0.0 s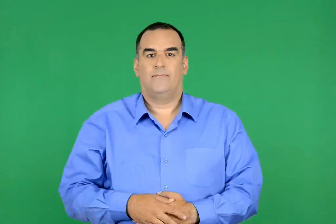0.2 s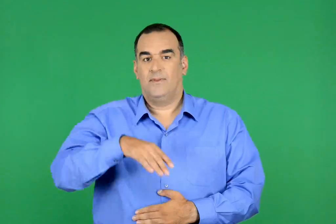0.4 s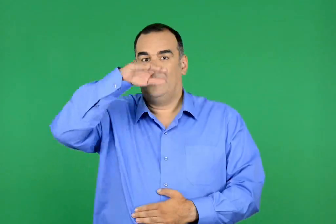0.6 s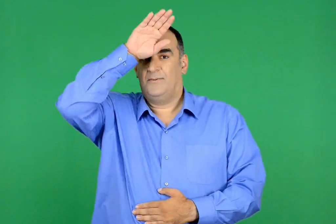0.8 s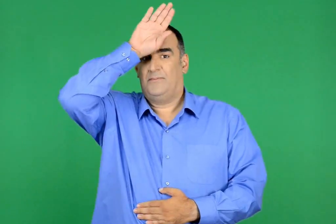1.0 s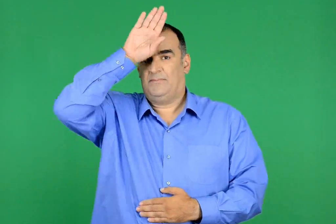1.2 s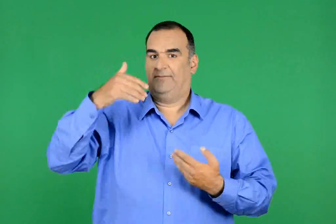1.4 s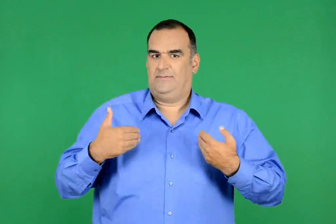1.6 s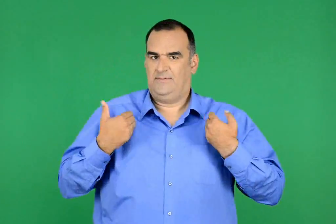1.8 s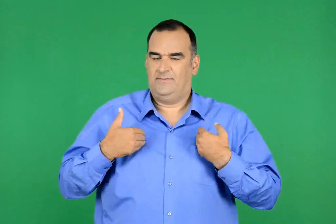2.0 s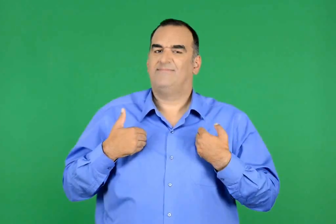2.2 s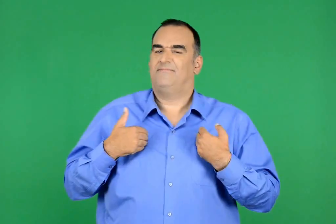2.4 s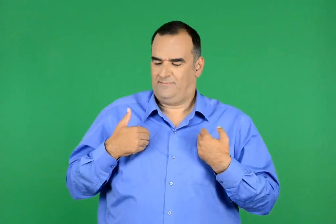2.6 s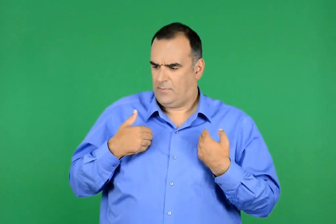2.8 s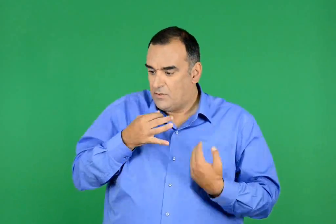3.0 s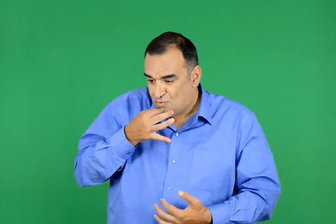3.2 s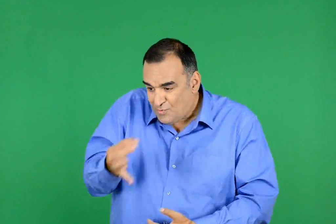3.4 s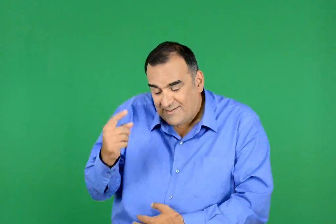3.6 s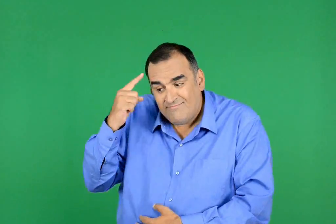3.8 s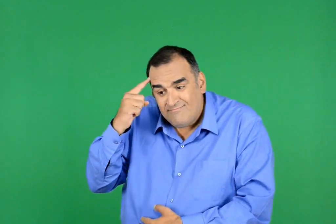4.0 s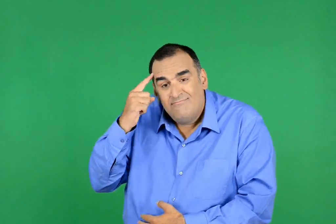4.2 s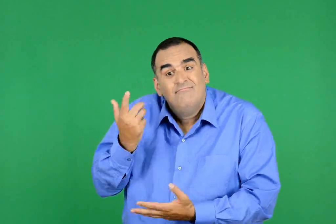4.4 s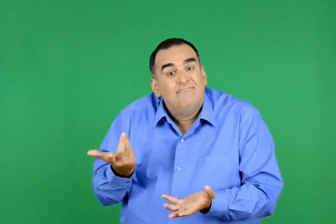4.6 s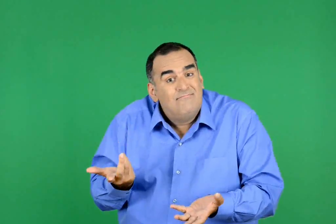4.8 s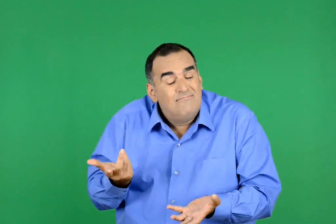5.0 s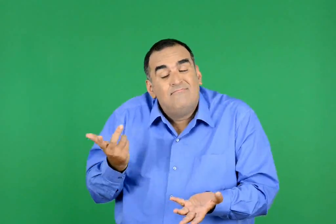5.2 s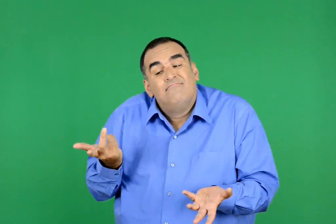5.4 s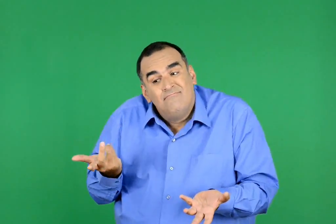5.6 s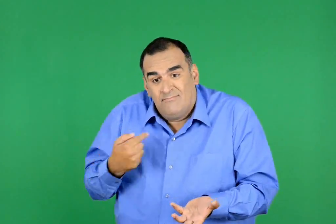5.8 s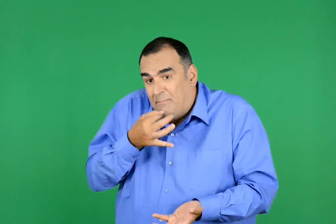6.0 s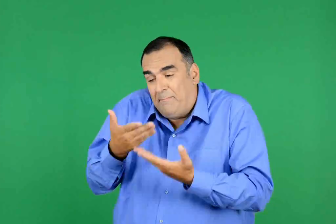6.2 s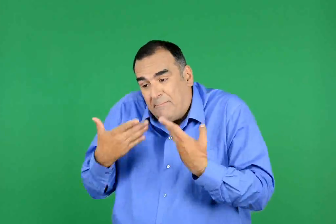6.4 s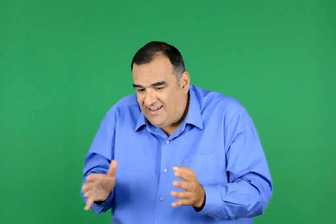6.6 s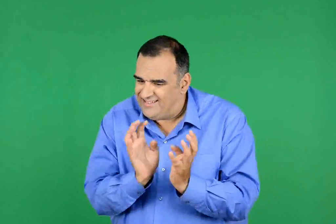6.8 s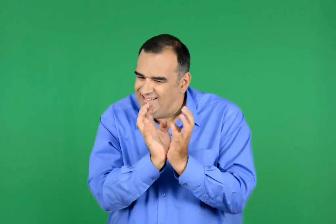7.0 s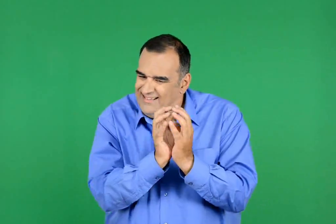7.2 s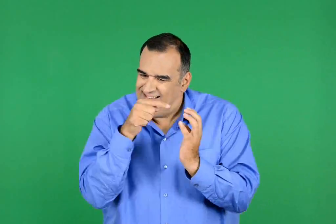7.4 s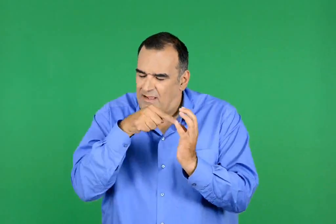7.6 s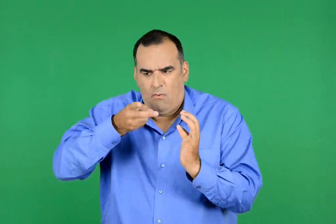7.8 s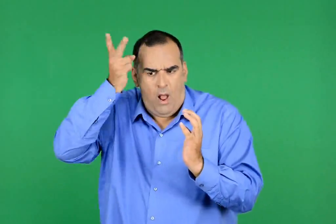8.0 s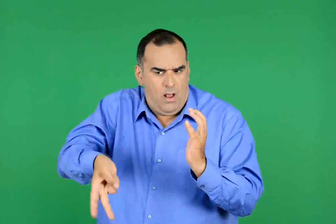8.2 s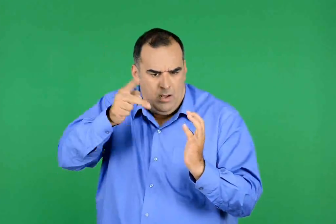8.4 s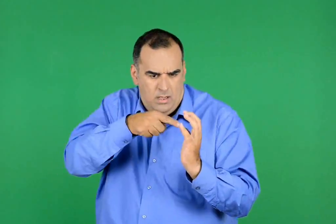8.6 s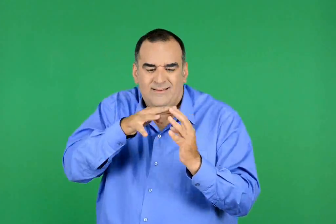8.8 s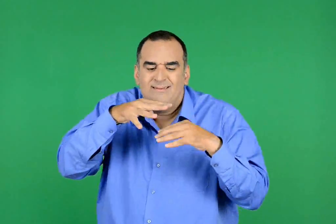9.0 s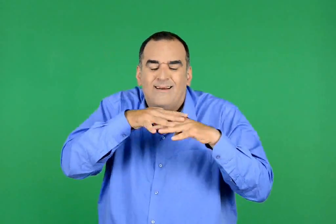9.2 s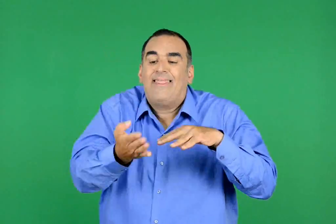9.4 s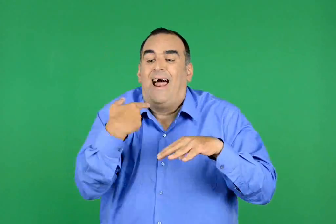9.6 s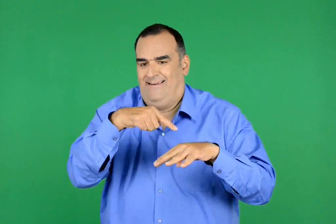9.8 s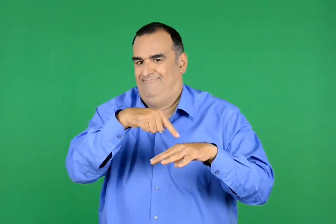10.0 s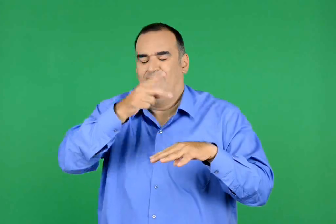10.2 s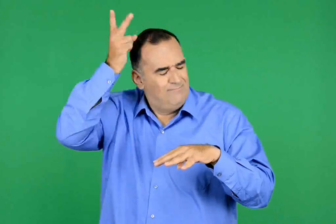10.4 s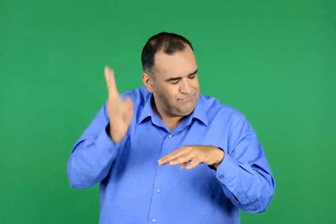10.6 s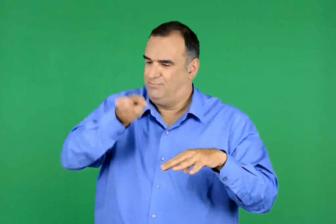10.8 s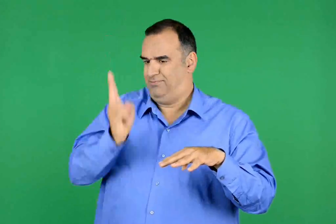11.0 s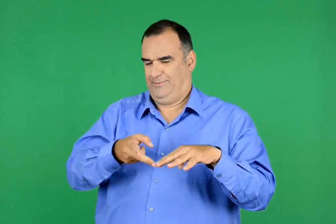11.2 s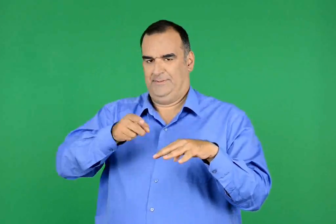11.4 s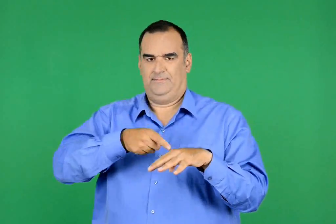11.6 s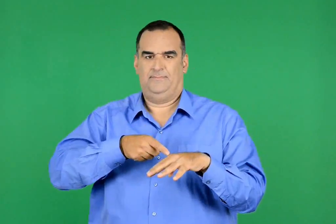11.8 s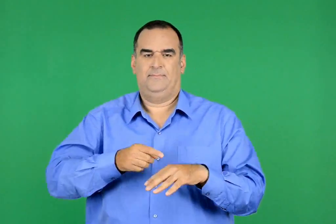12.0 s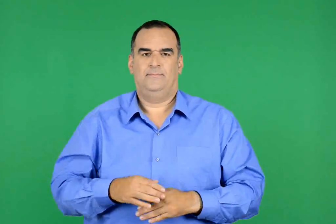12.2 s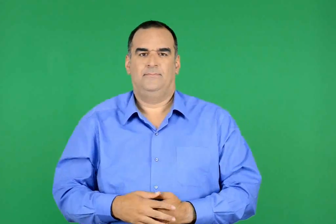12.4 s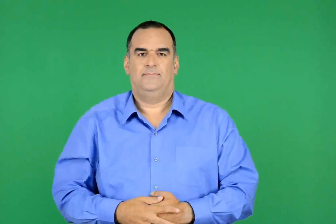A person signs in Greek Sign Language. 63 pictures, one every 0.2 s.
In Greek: πρίγκιπας στα έλεγα εγώ , χαρχούδα , στα έλεγα εγώ πως ο σιδεροµάσας χωρίς φίλτρο είναι επικίνδυνος
